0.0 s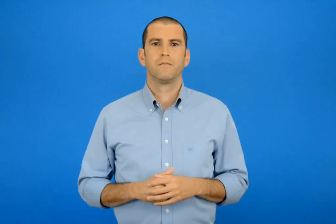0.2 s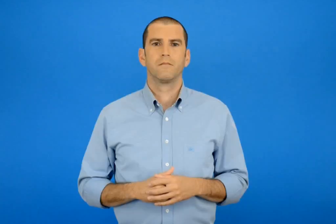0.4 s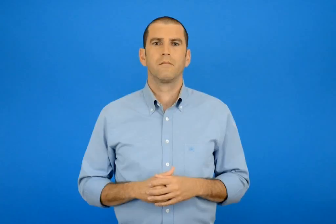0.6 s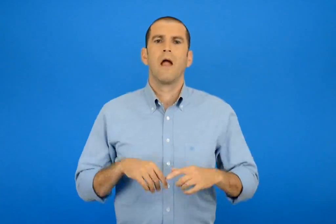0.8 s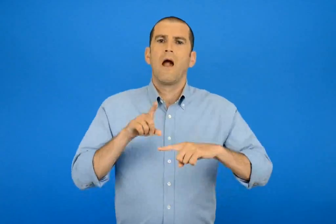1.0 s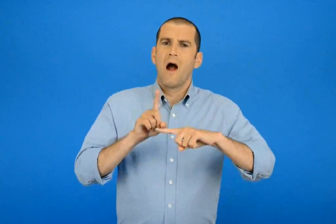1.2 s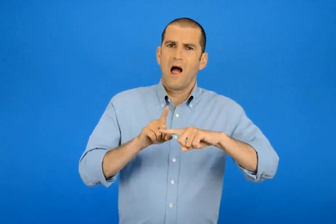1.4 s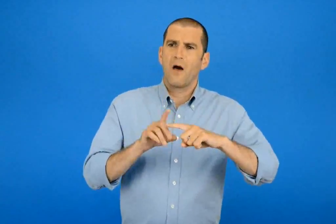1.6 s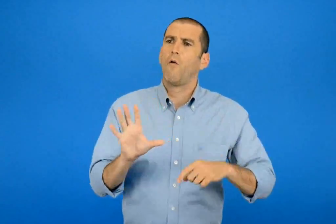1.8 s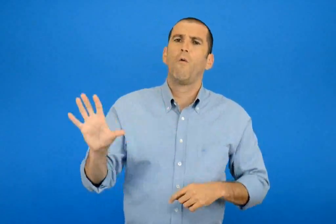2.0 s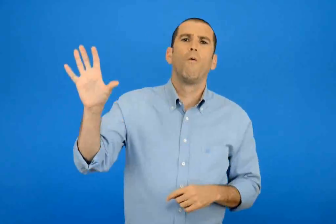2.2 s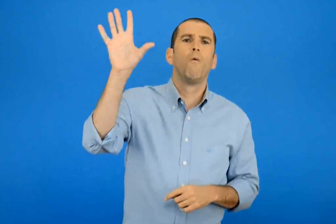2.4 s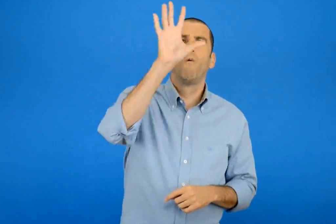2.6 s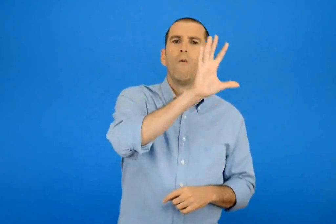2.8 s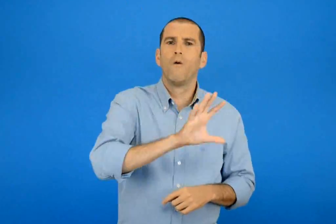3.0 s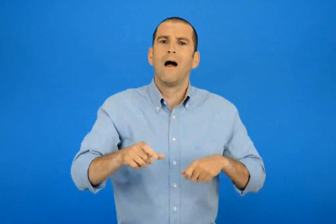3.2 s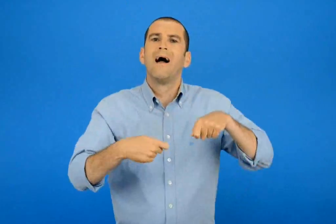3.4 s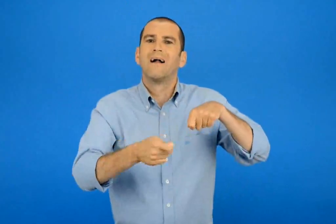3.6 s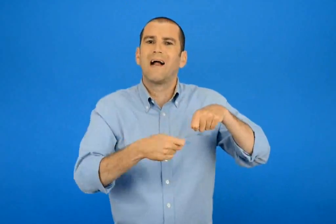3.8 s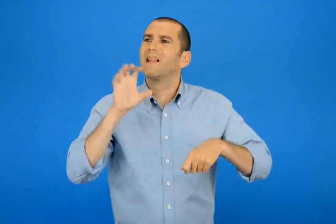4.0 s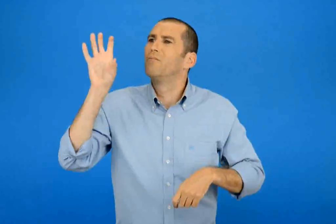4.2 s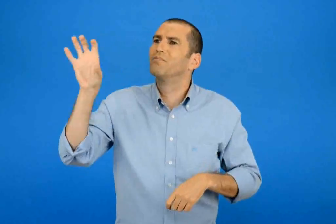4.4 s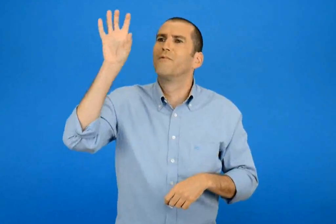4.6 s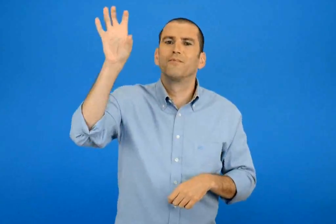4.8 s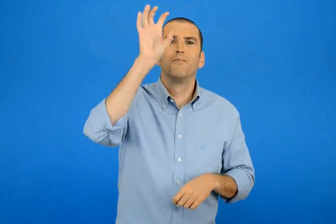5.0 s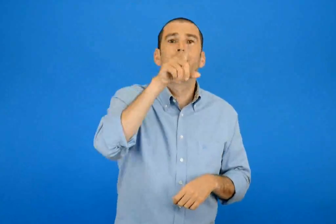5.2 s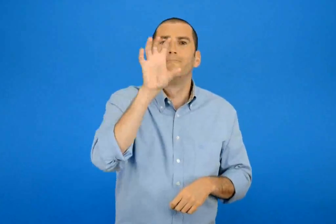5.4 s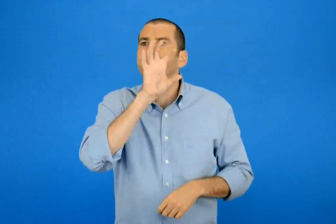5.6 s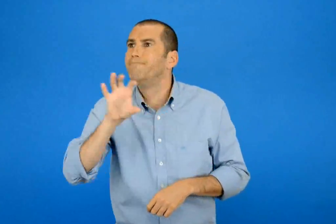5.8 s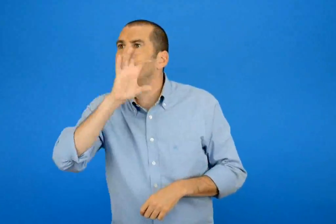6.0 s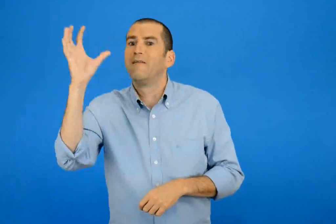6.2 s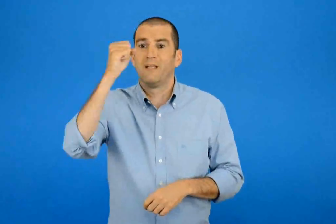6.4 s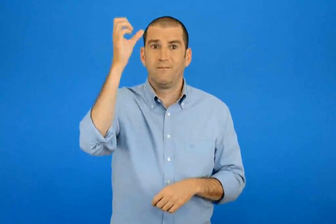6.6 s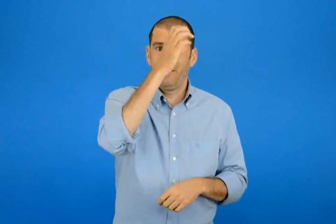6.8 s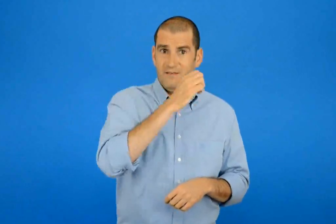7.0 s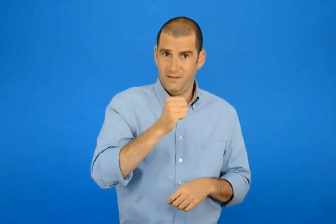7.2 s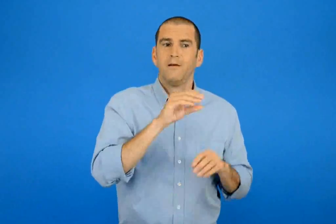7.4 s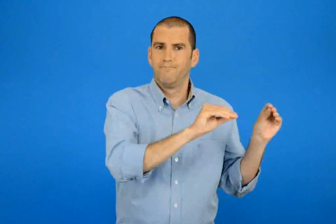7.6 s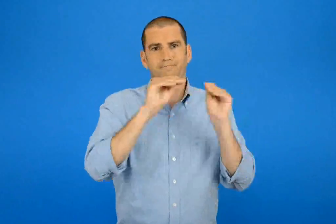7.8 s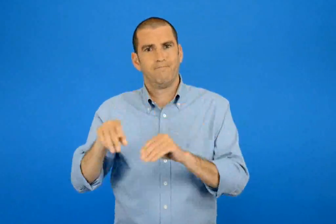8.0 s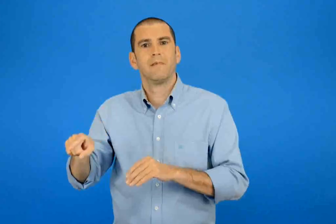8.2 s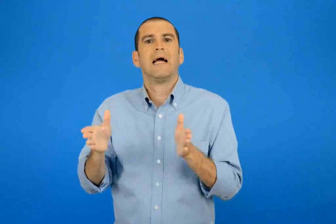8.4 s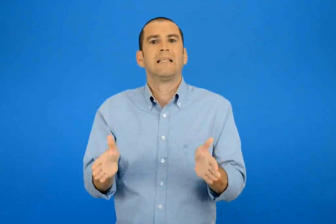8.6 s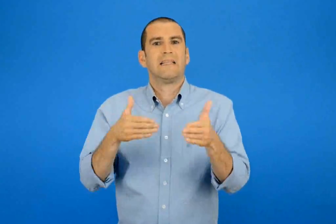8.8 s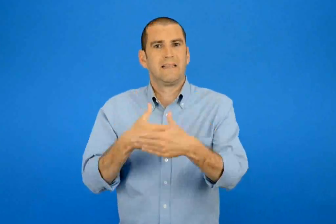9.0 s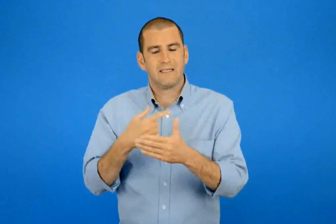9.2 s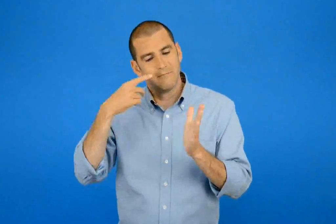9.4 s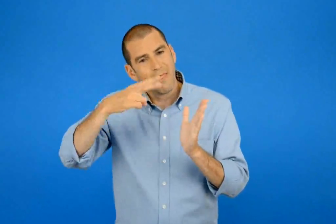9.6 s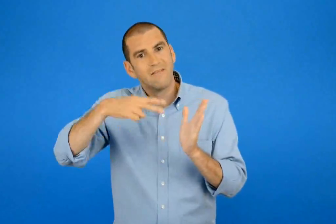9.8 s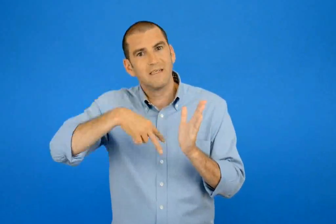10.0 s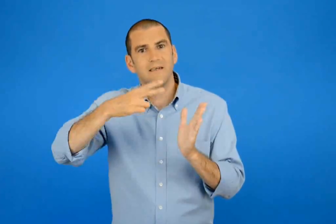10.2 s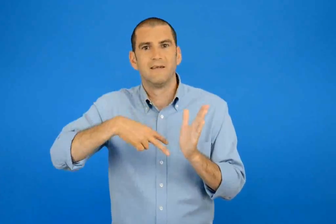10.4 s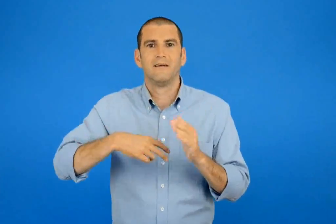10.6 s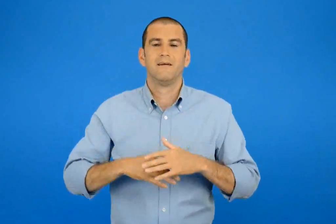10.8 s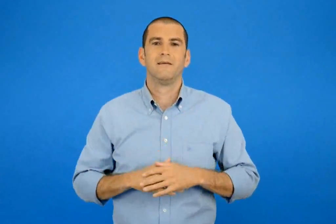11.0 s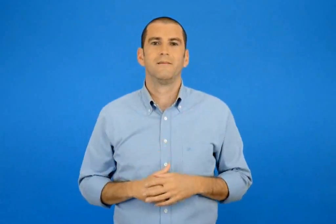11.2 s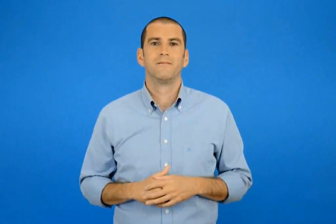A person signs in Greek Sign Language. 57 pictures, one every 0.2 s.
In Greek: αναζητήστε κάλαντα από διαφορά μέρη της ελλάδας και διαβάστε τα στην τάξη
